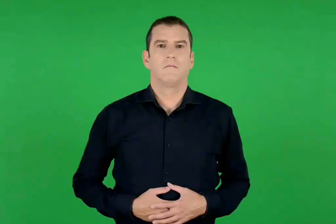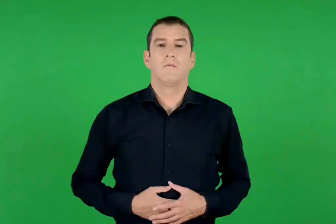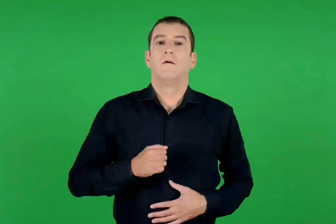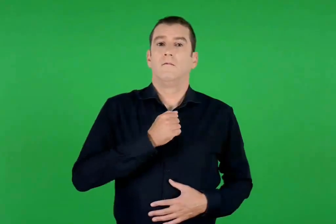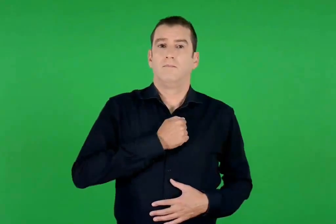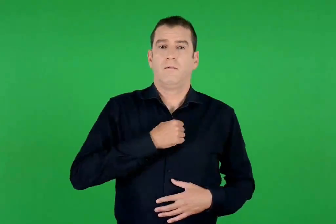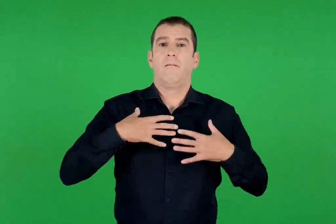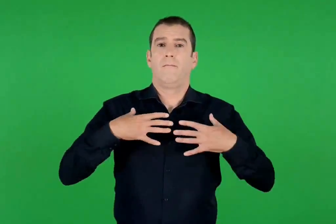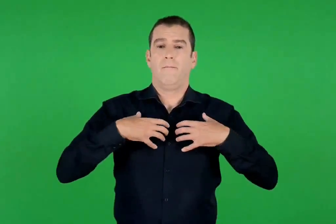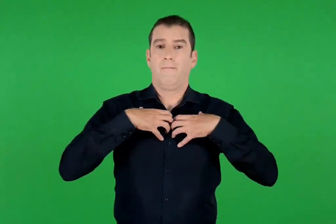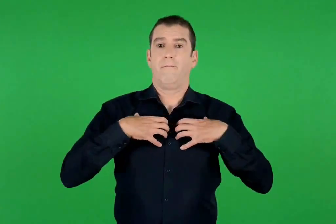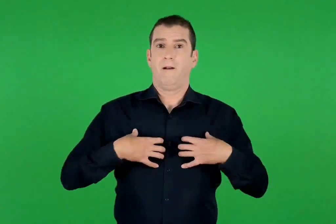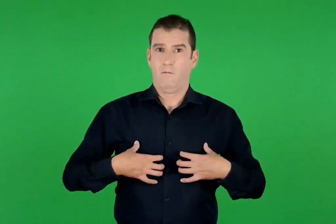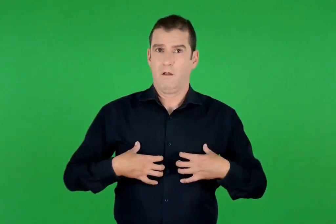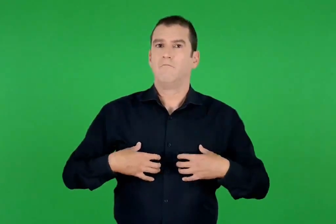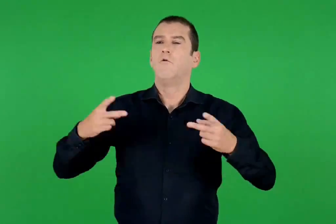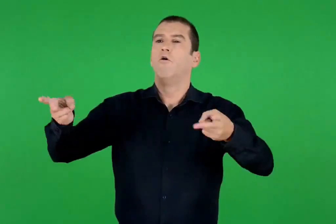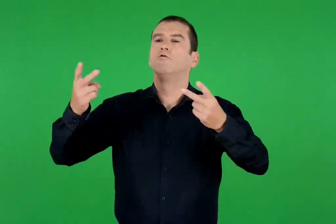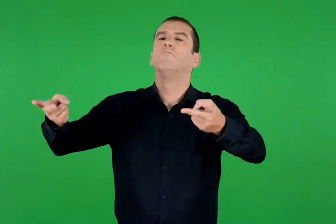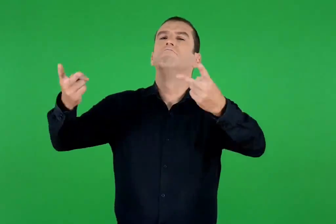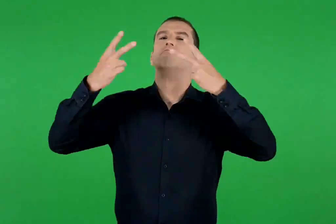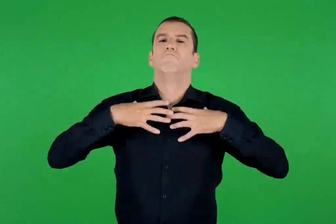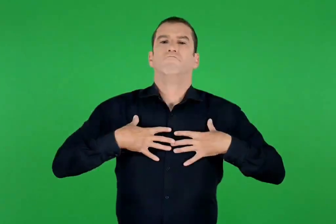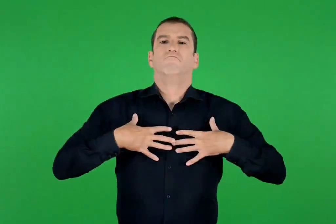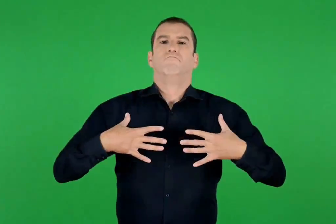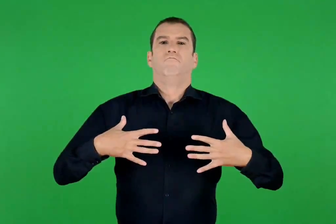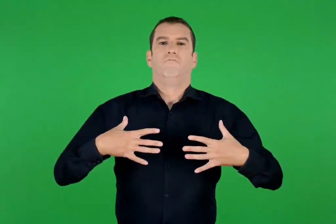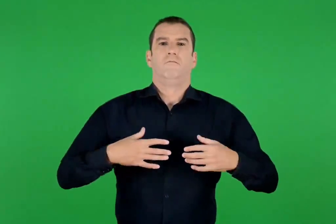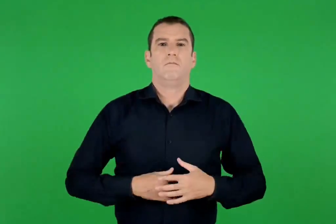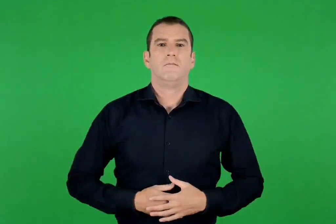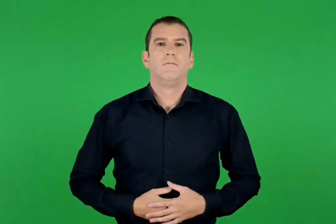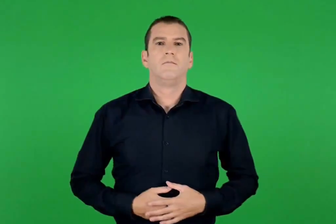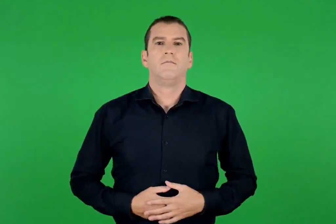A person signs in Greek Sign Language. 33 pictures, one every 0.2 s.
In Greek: γεμίζω με οξυγόνο τα πνευμόνια μου
